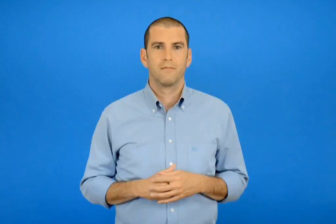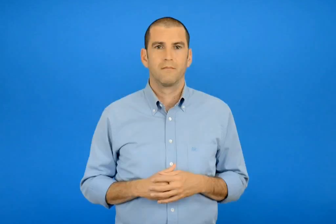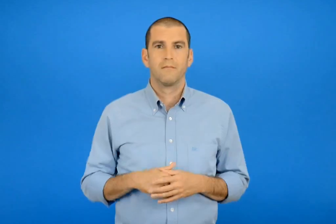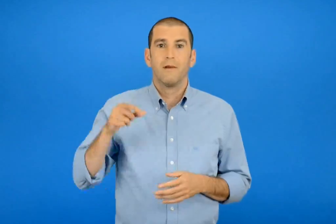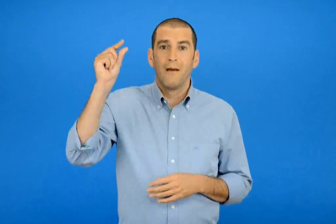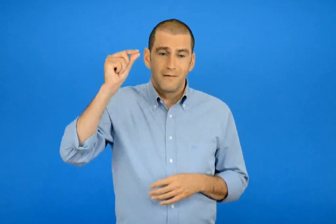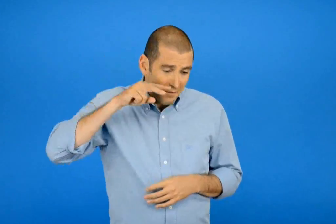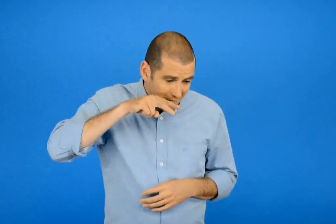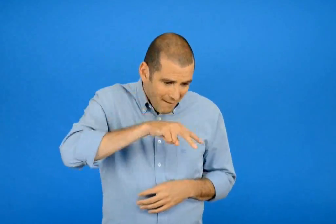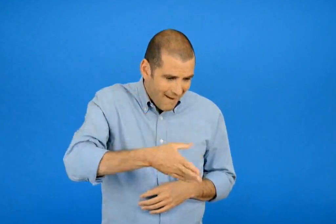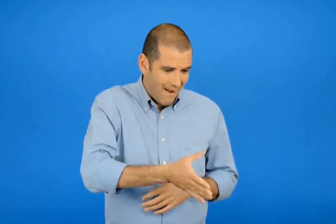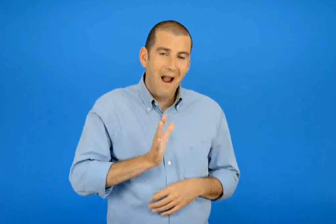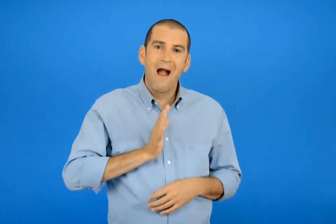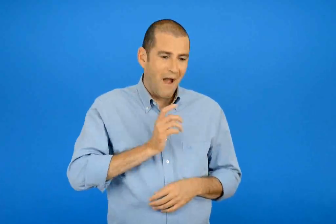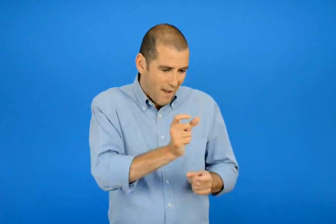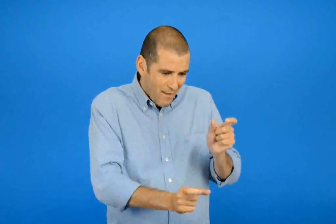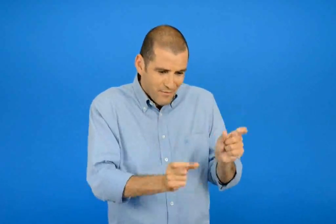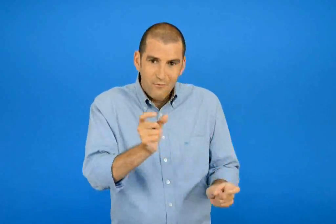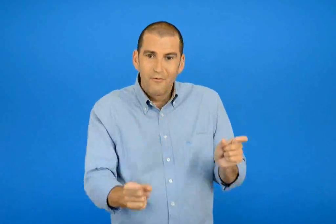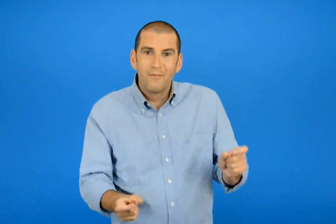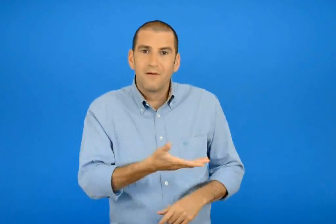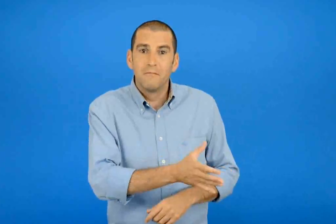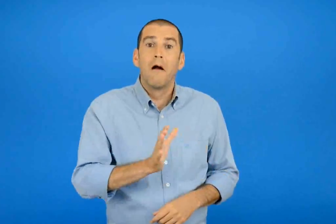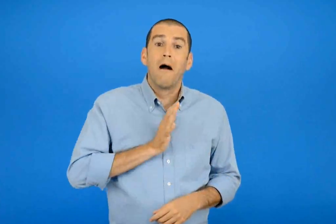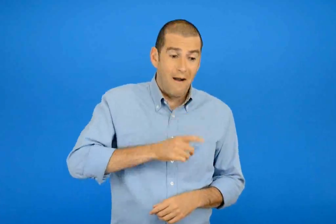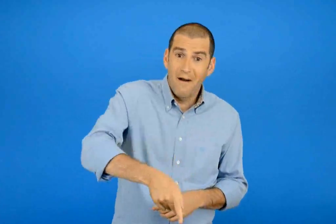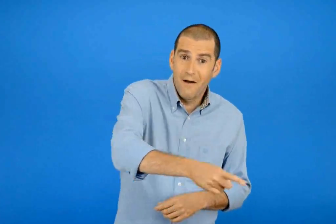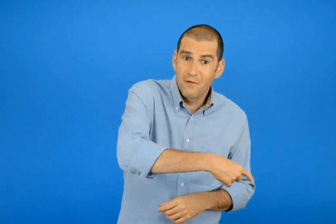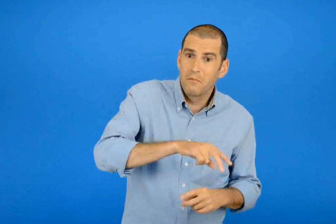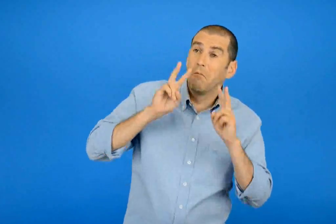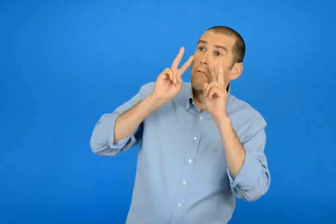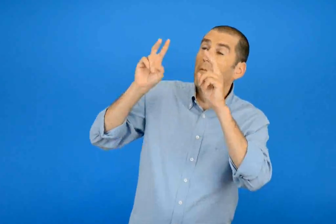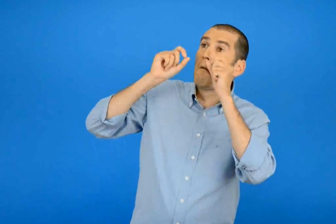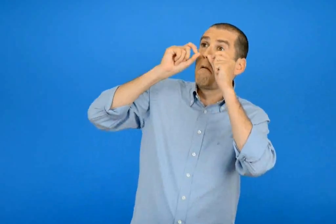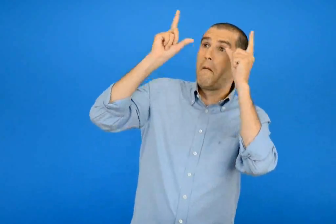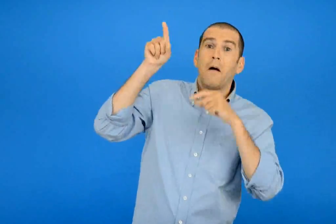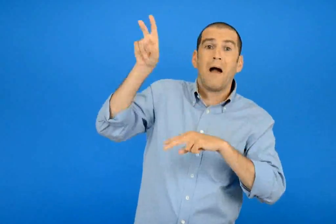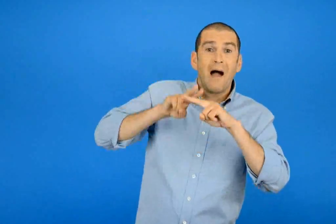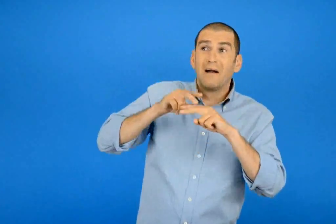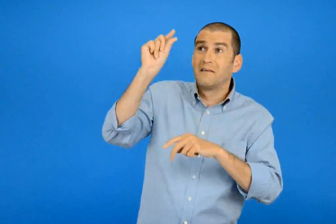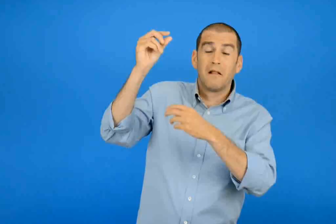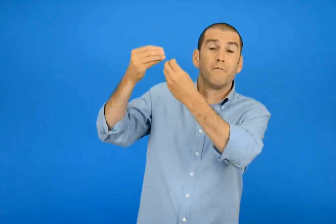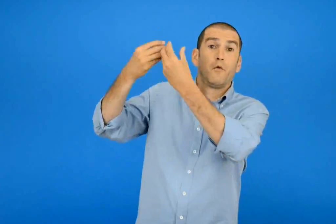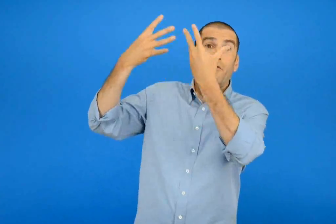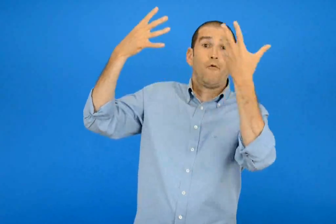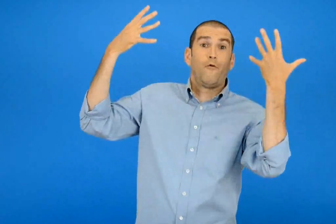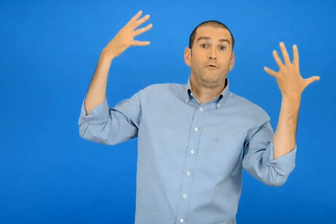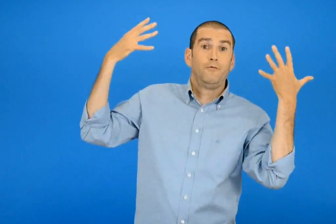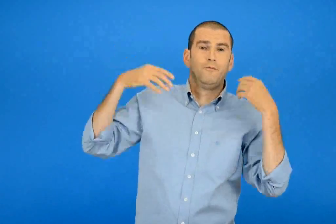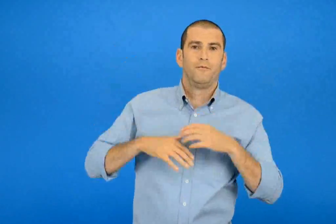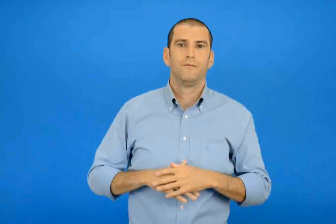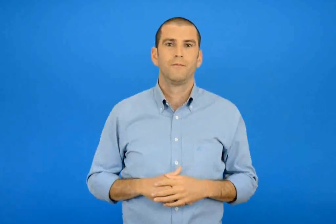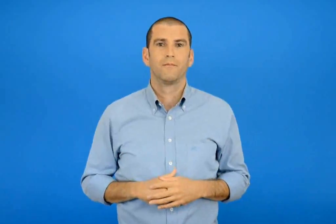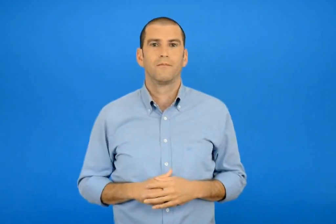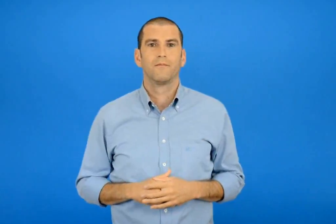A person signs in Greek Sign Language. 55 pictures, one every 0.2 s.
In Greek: τώρα έβλεπε και τους ανθρώπους οι άνθρωποι γεμάτοι θαυμασμό έβλεπαν αυτό το υπέρλαμπρο άστρο
